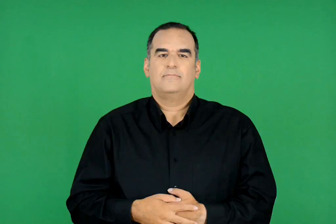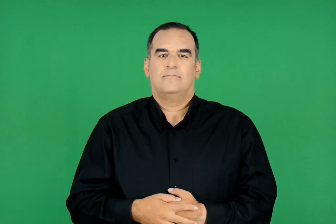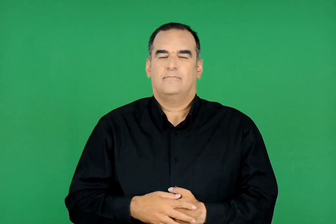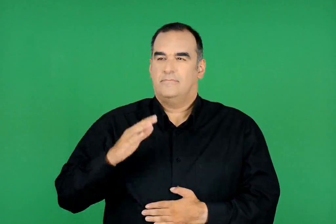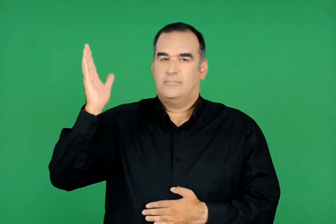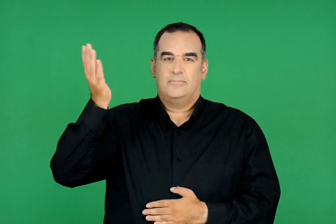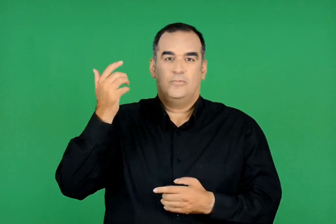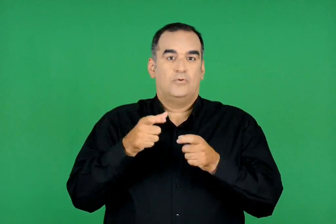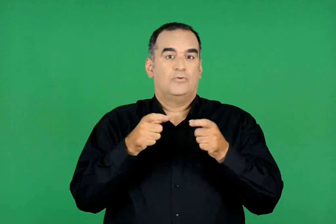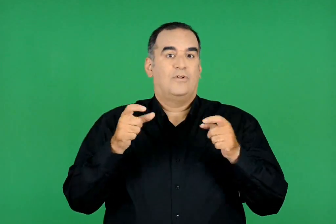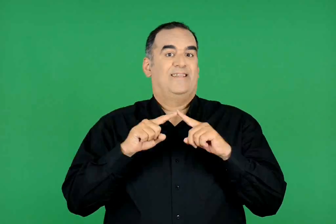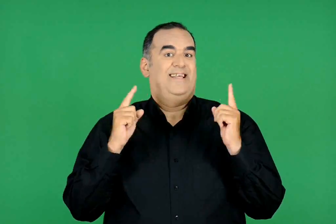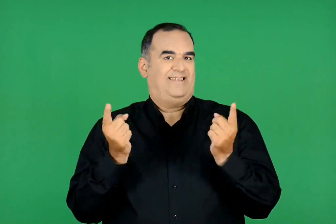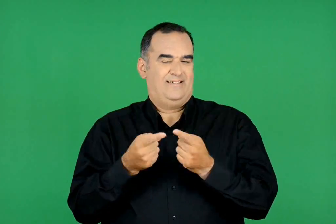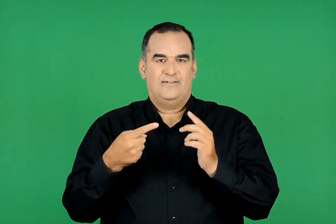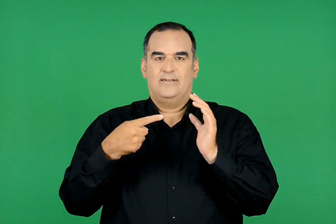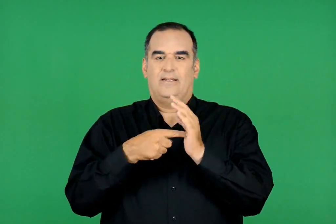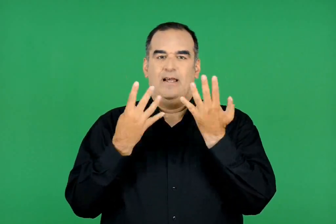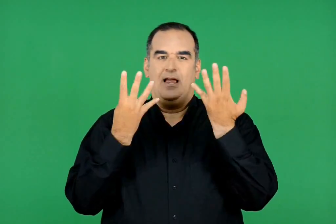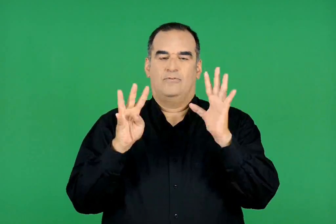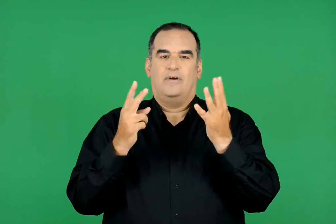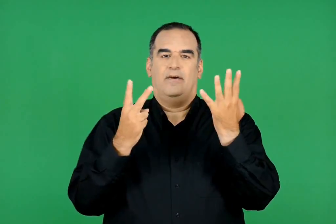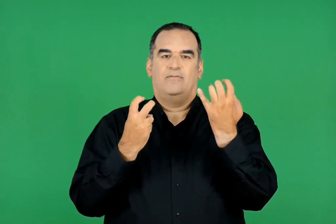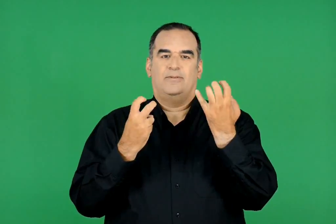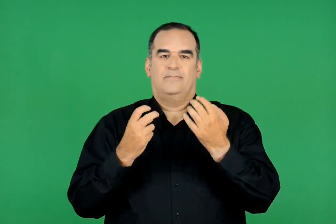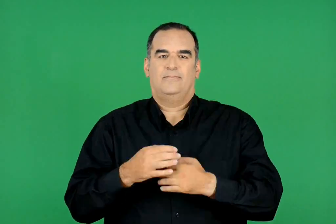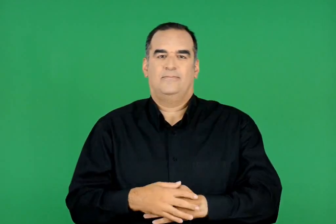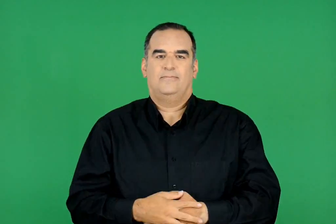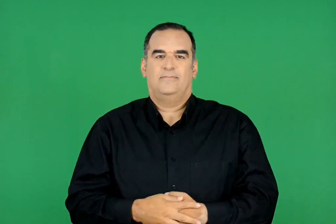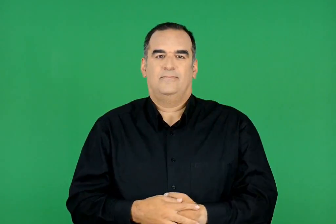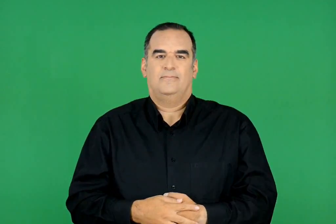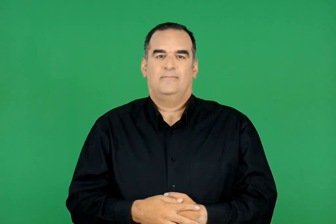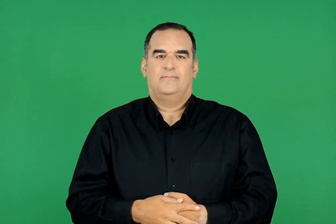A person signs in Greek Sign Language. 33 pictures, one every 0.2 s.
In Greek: μια σχολική τάξη του 1970
